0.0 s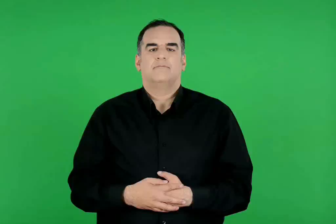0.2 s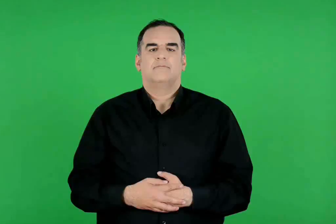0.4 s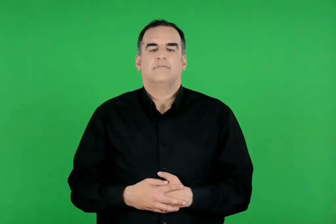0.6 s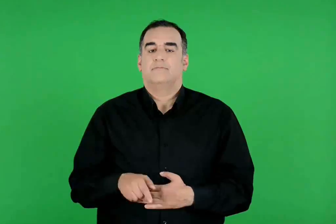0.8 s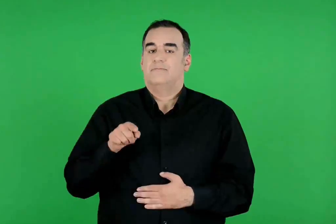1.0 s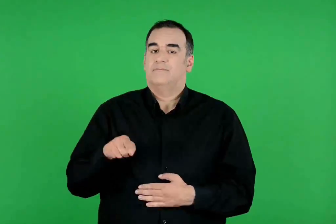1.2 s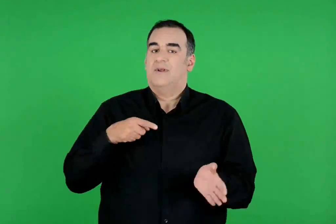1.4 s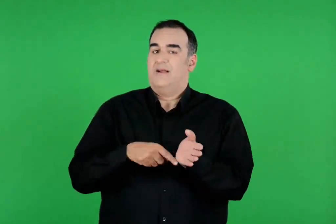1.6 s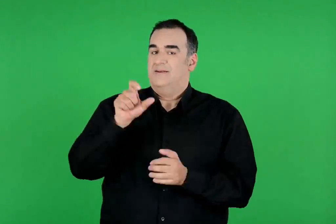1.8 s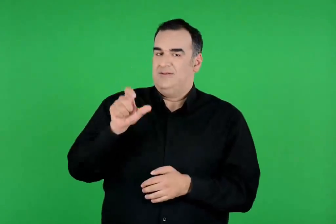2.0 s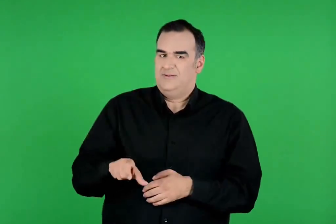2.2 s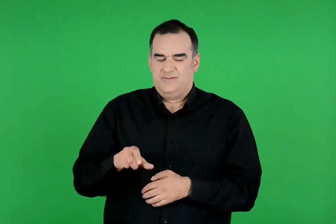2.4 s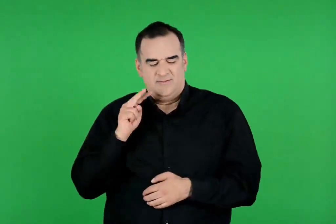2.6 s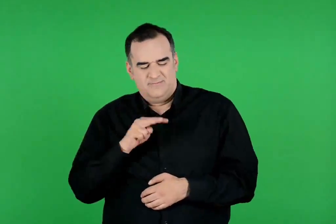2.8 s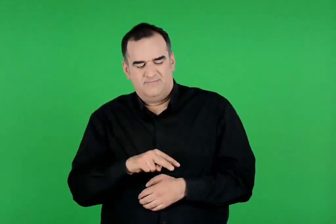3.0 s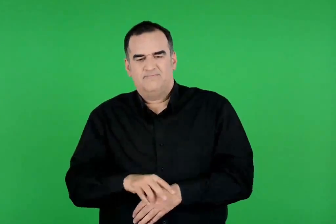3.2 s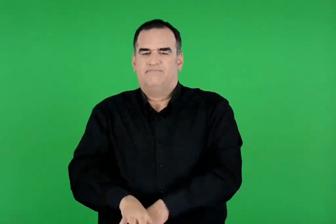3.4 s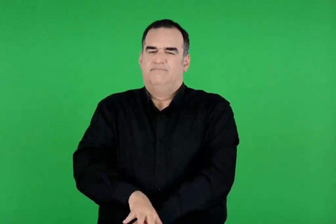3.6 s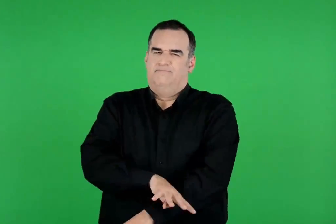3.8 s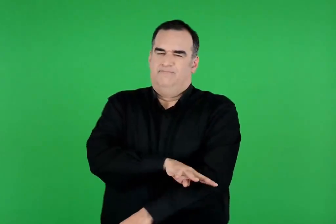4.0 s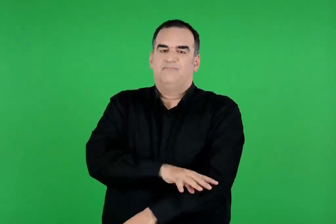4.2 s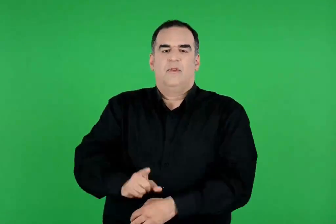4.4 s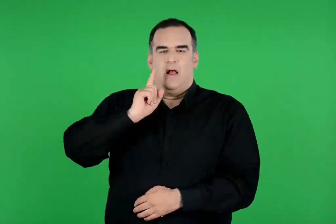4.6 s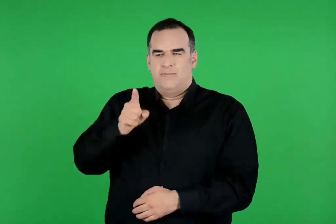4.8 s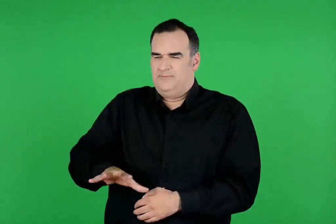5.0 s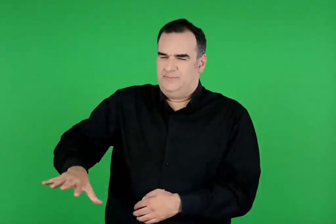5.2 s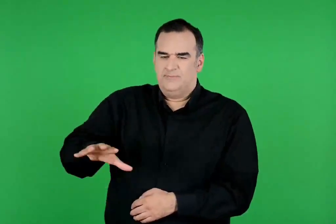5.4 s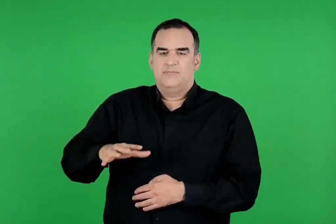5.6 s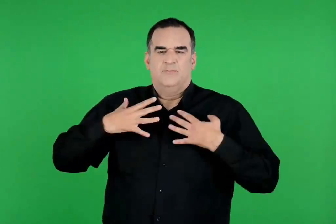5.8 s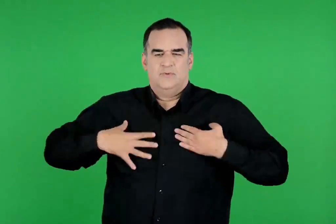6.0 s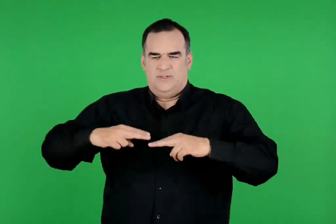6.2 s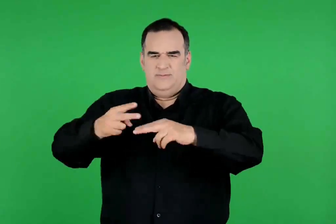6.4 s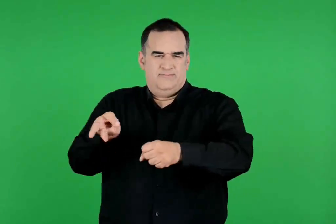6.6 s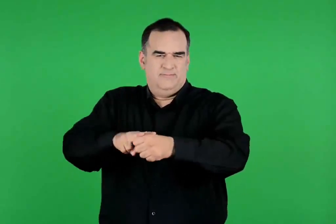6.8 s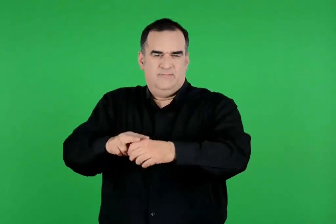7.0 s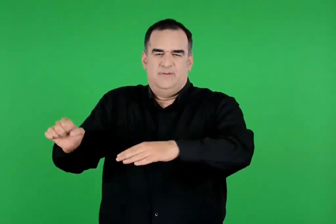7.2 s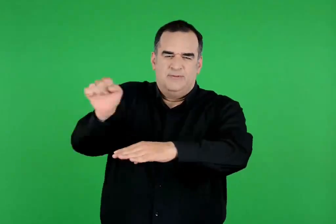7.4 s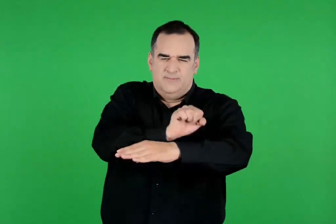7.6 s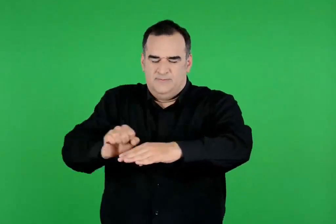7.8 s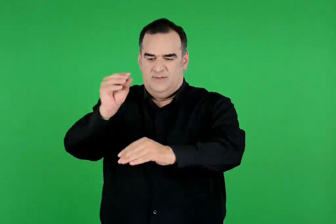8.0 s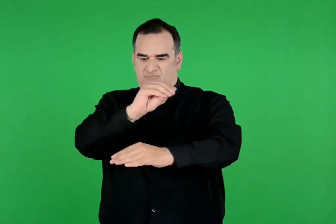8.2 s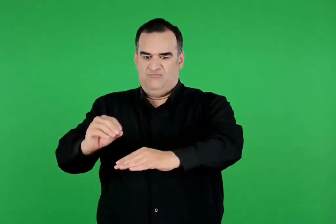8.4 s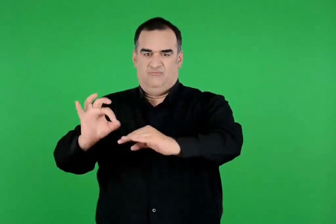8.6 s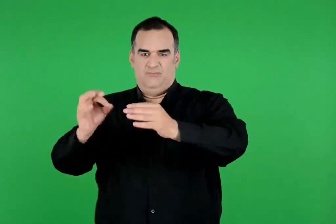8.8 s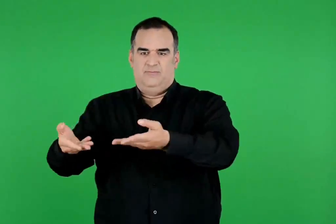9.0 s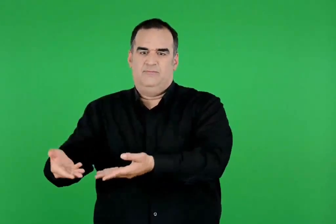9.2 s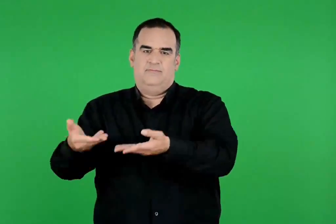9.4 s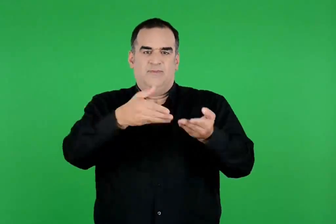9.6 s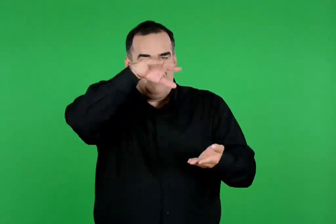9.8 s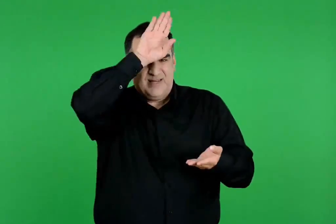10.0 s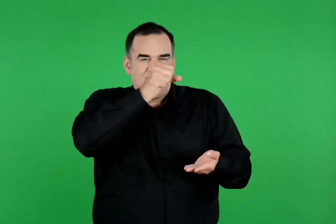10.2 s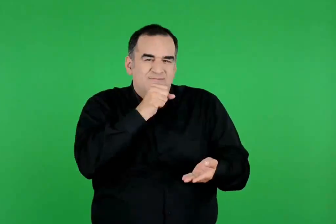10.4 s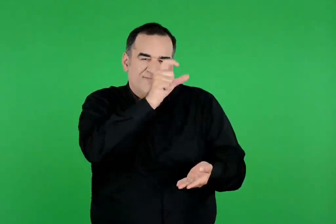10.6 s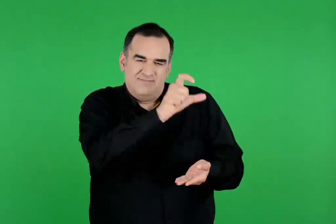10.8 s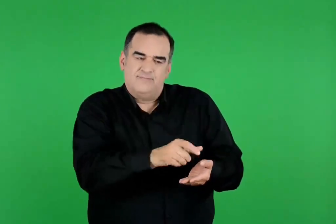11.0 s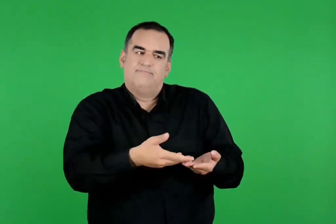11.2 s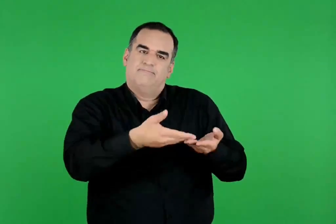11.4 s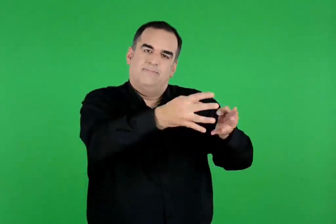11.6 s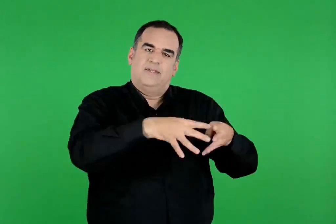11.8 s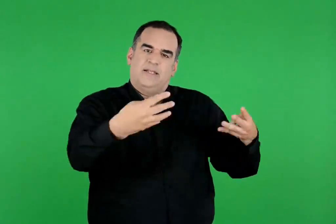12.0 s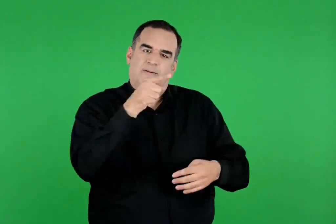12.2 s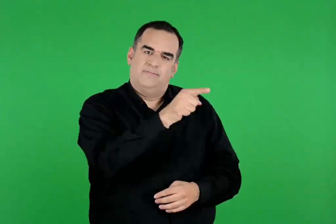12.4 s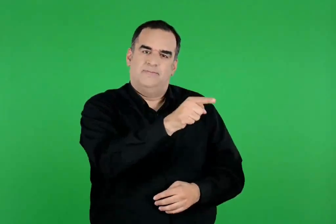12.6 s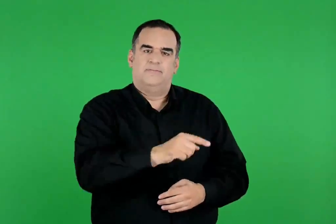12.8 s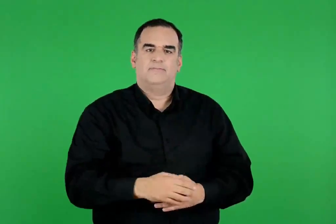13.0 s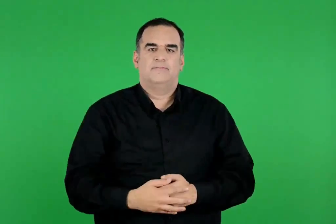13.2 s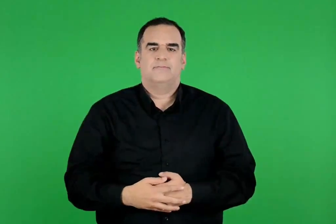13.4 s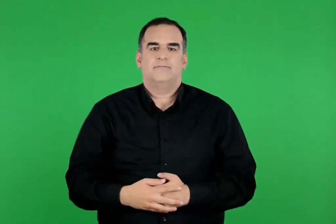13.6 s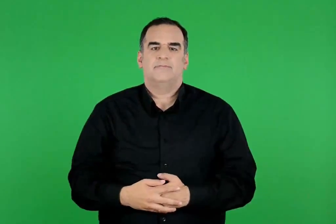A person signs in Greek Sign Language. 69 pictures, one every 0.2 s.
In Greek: ο αχιλλέας συγκινήθηκε. διέταξε να πλύνουν και να στολίσουν τον νεκρό και τον έδωσε στον γέρο βασιλιά , για να τον πάει στην τροία
